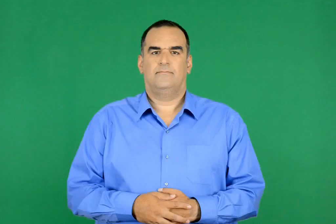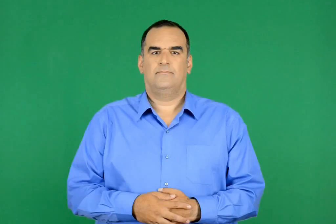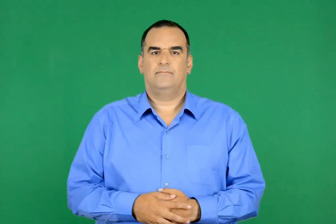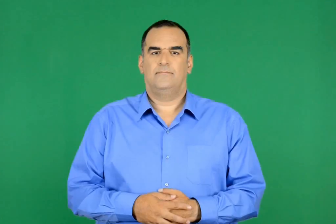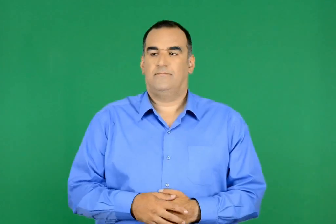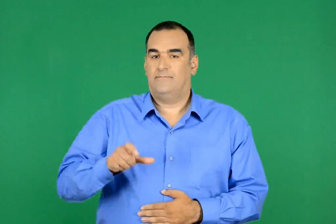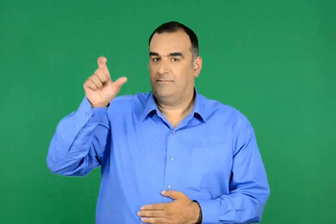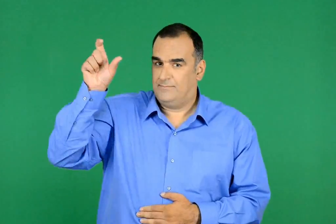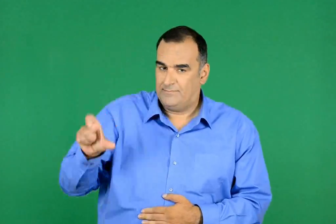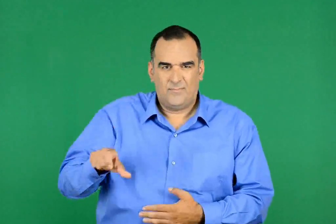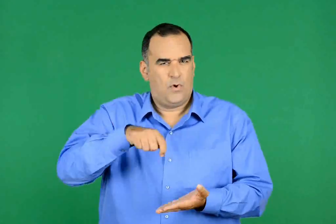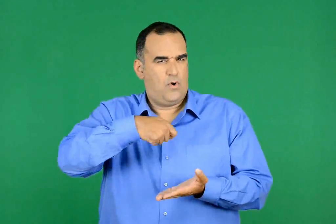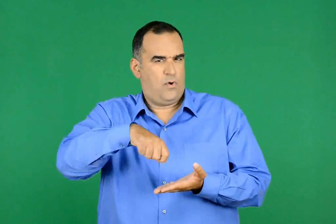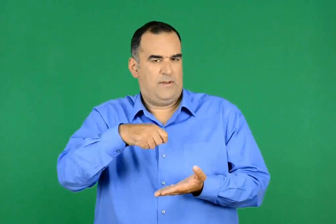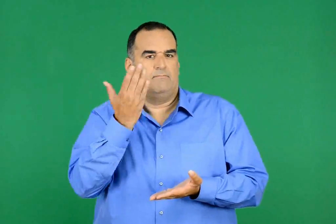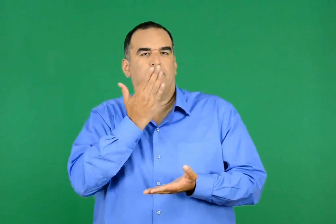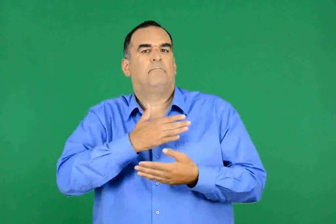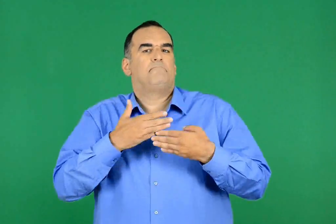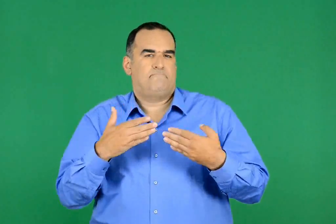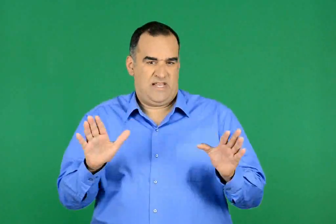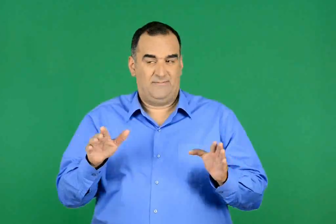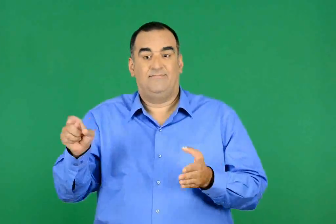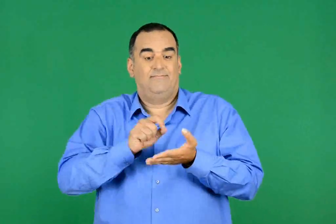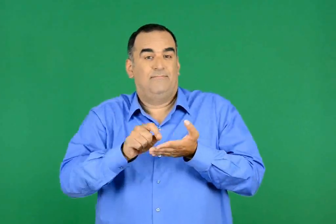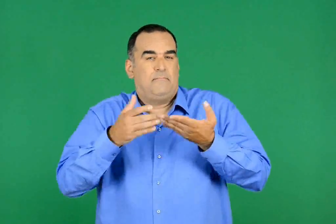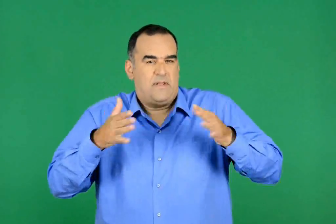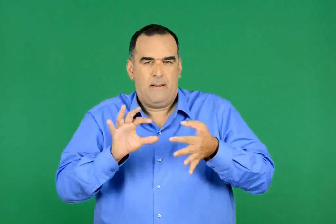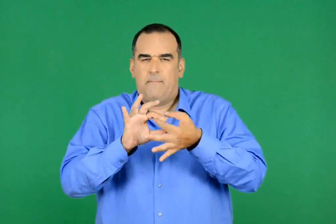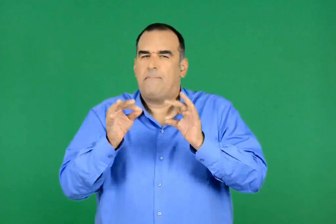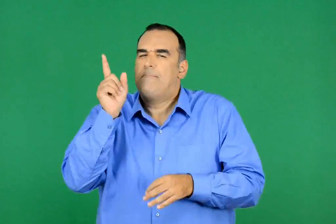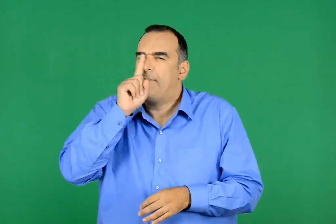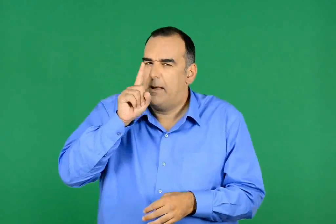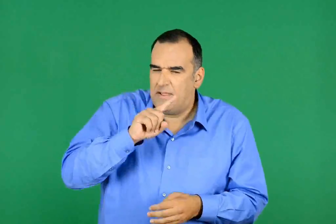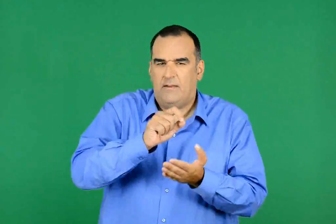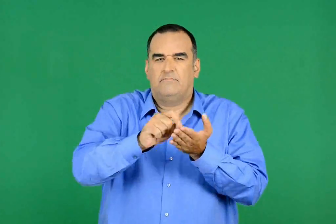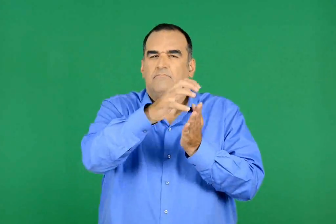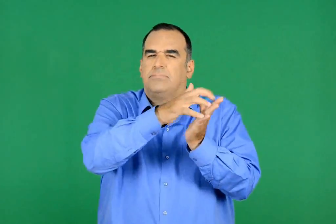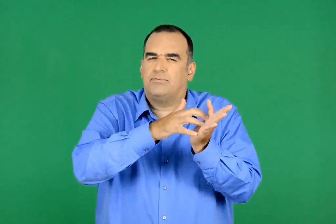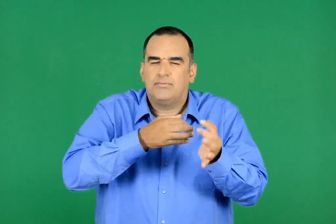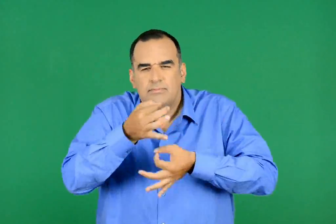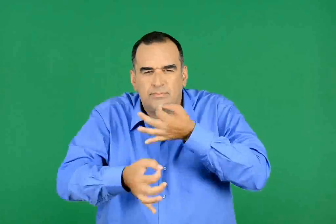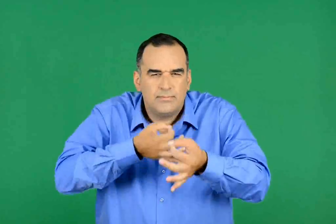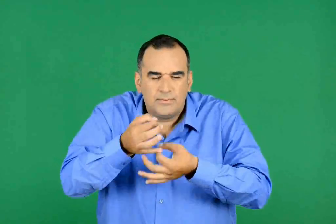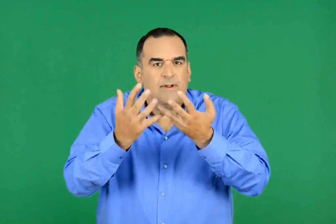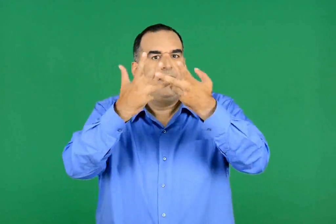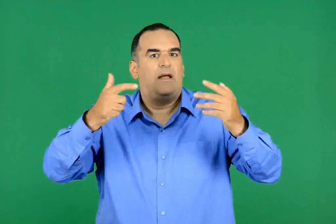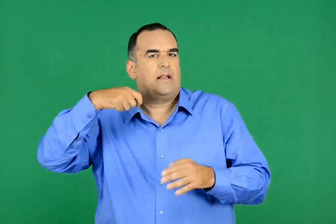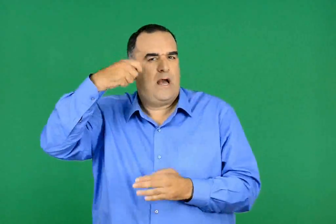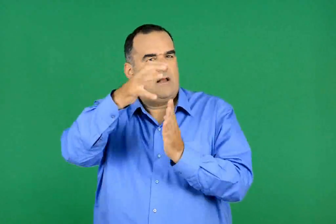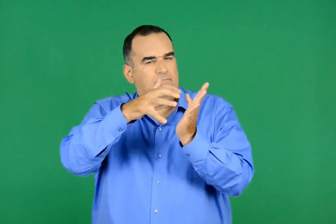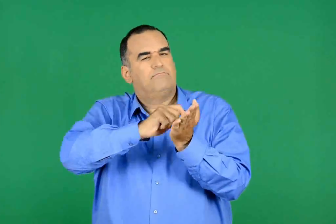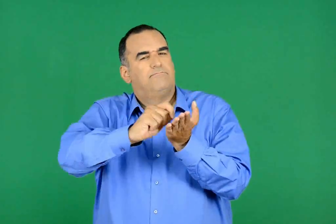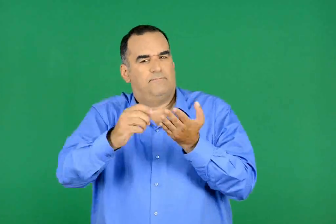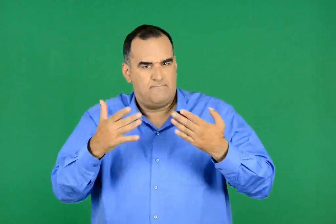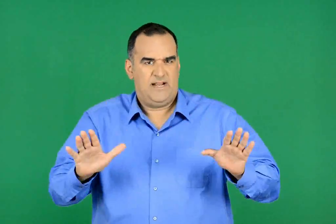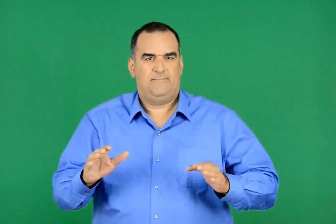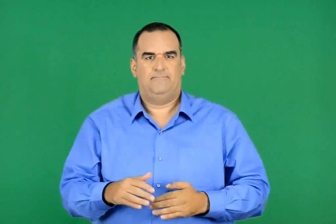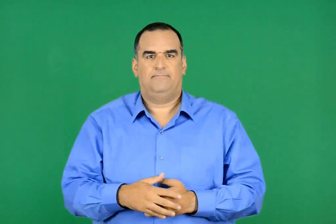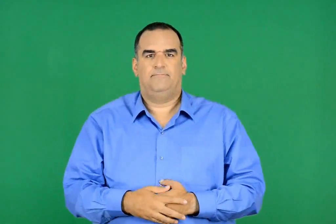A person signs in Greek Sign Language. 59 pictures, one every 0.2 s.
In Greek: σπούδασε νομικά. έχει γράψει παραμύθια , διηγήματα και θεατρικά έργα
